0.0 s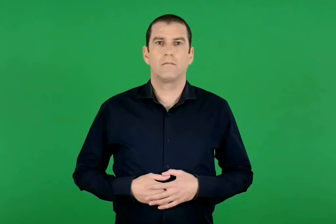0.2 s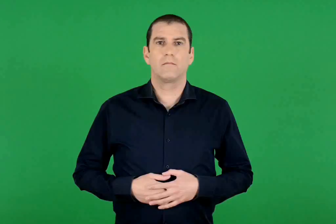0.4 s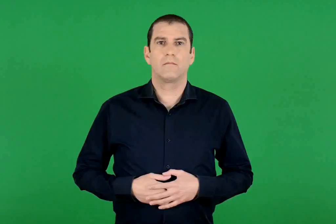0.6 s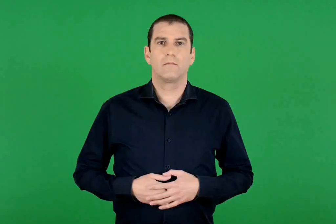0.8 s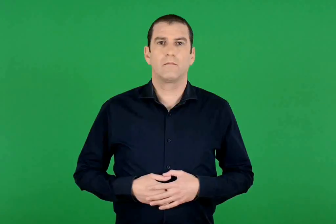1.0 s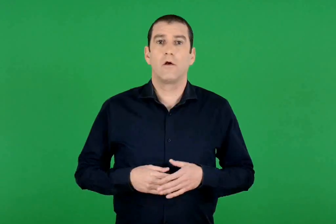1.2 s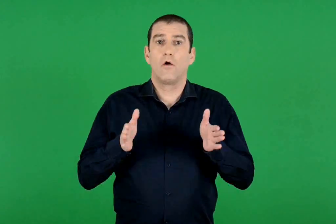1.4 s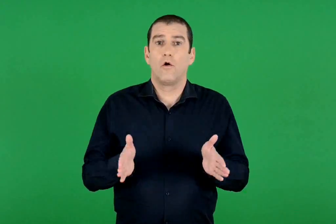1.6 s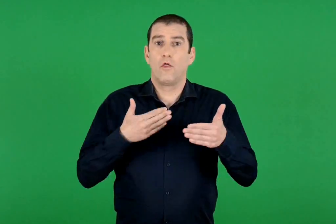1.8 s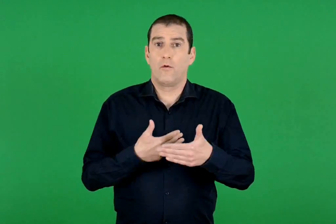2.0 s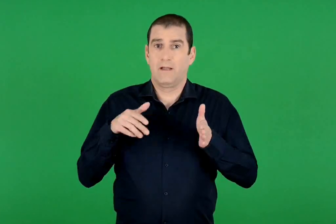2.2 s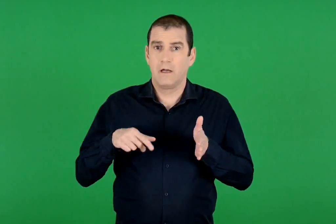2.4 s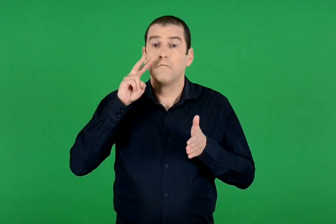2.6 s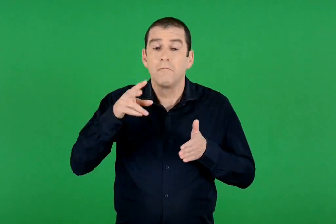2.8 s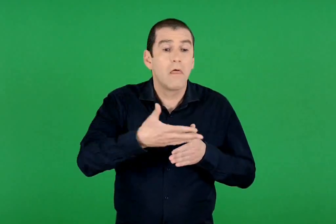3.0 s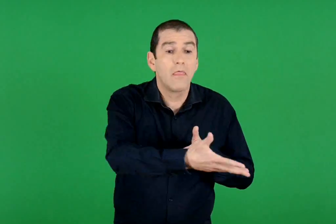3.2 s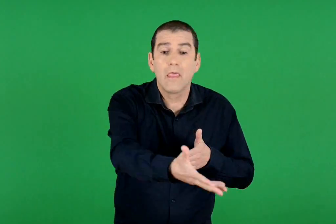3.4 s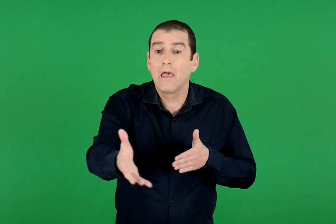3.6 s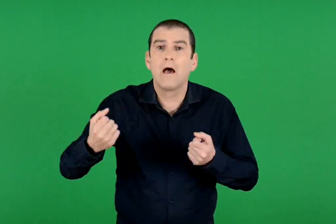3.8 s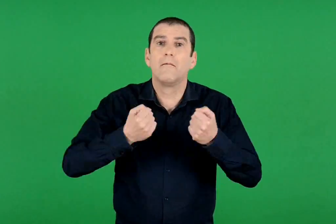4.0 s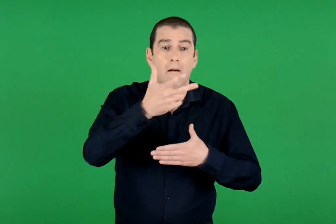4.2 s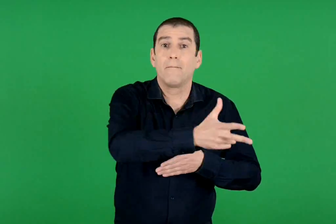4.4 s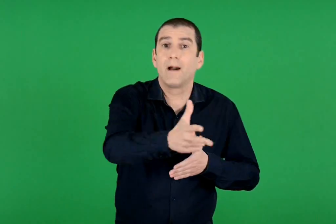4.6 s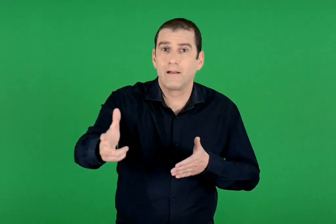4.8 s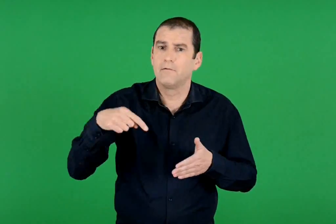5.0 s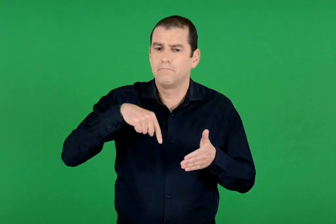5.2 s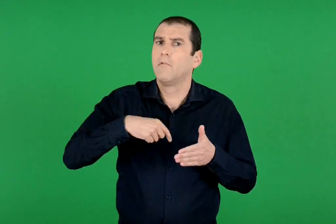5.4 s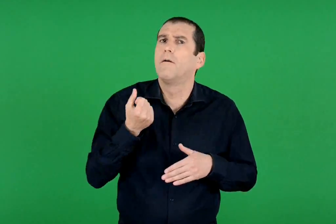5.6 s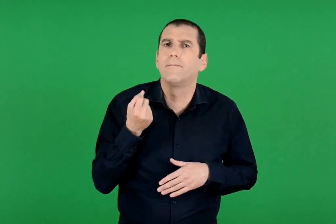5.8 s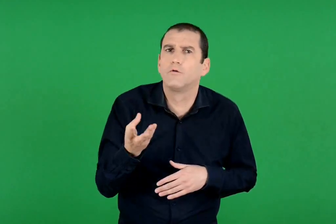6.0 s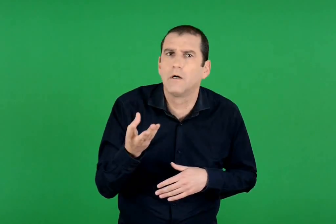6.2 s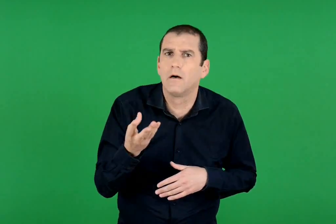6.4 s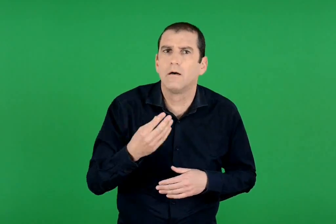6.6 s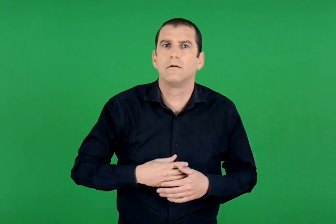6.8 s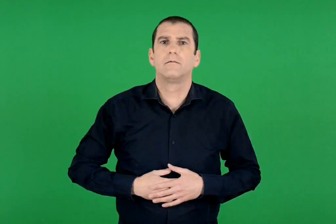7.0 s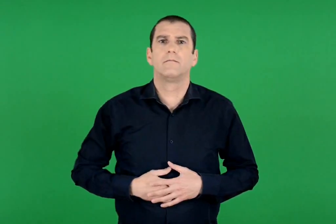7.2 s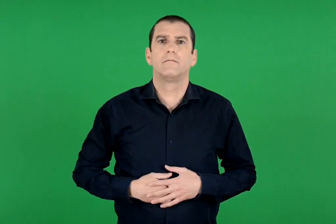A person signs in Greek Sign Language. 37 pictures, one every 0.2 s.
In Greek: πόσα δωμάτια έχουν θέα στο πάρκιγκ ;
